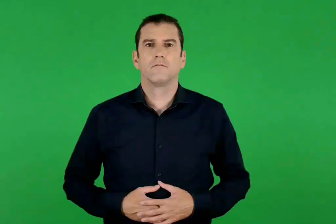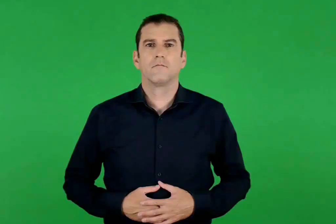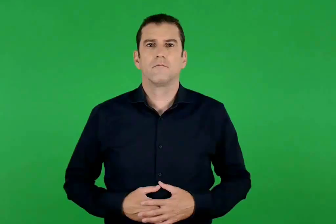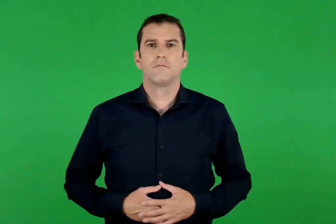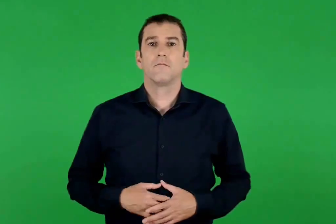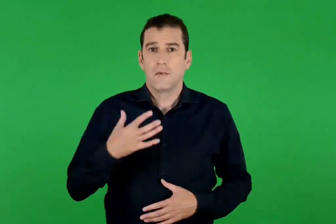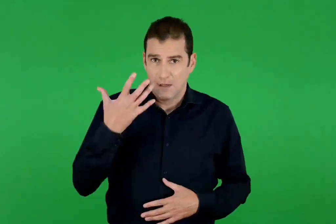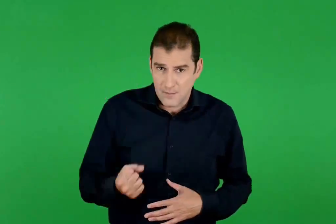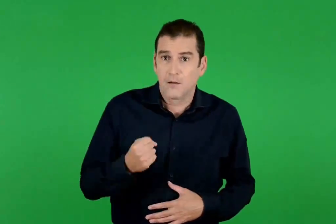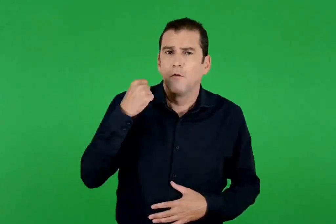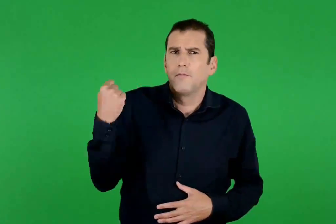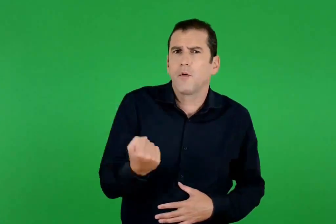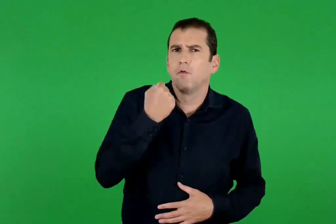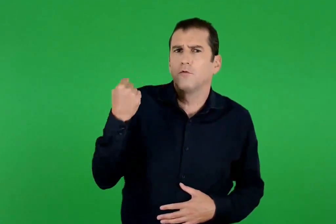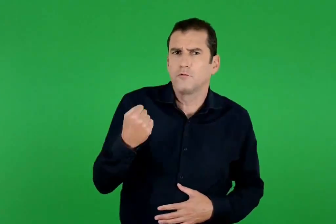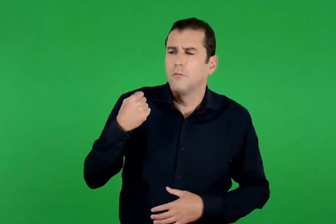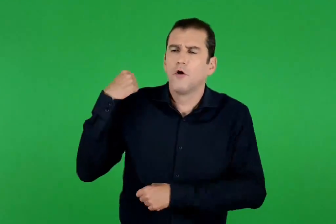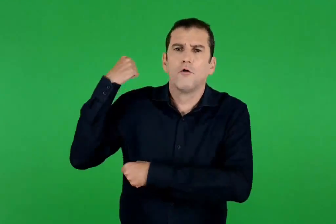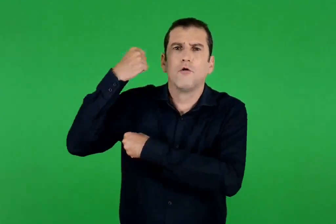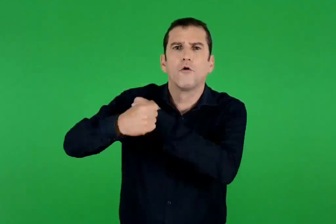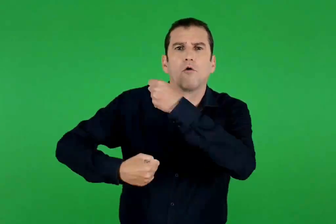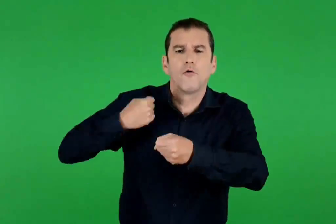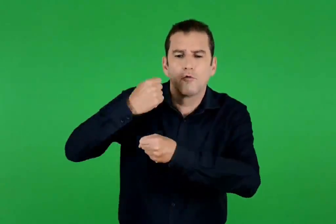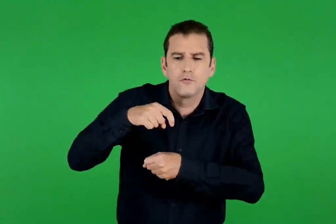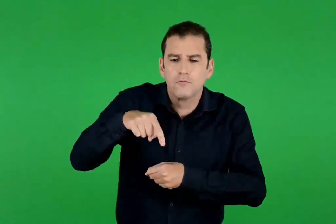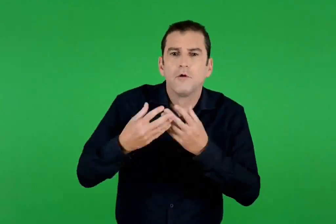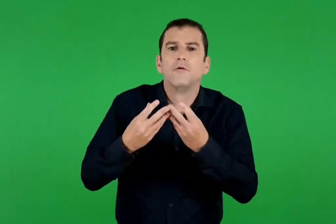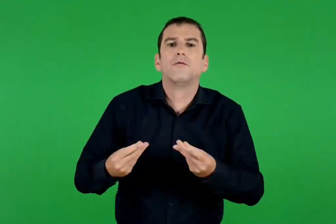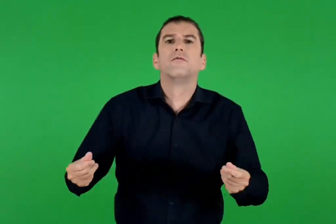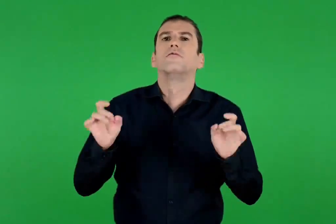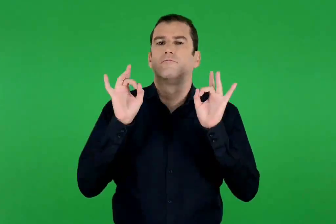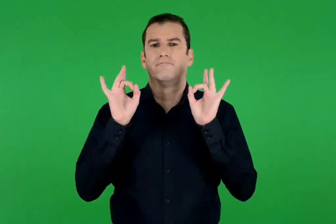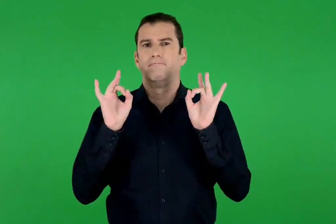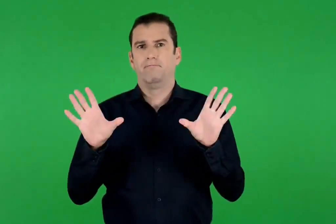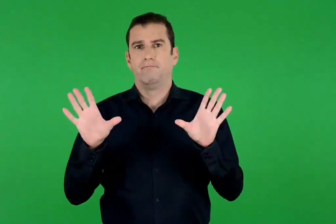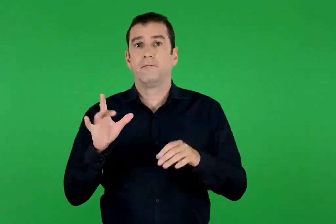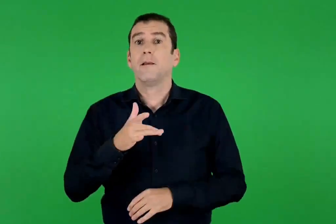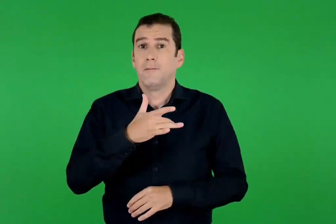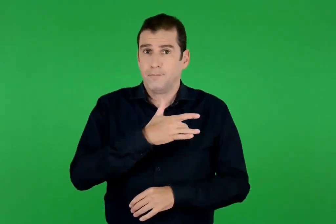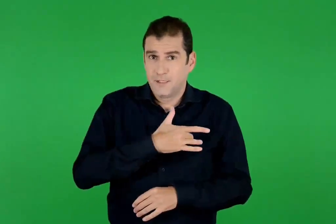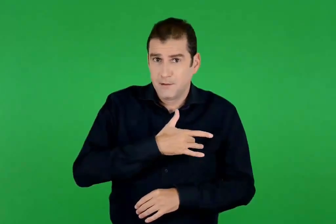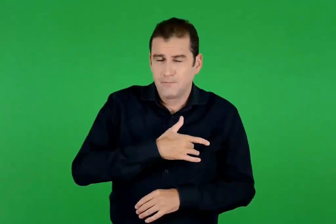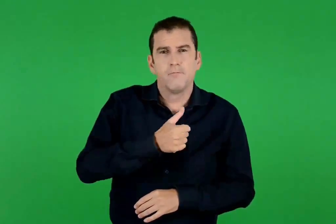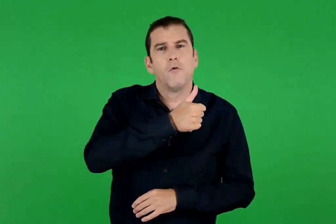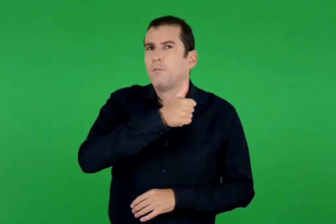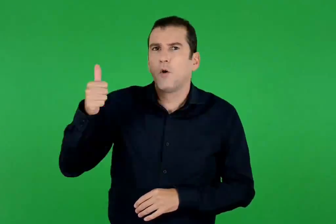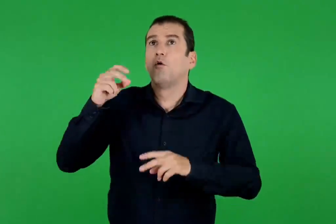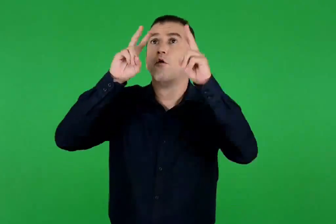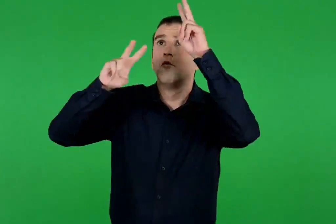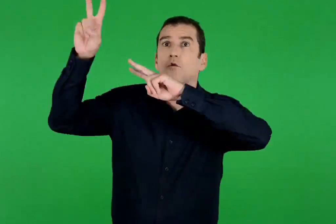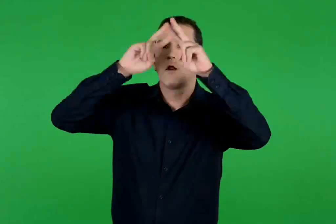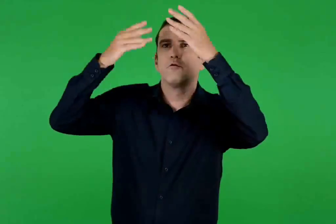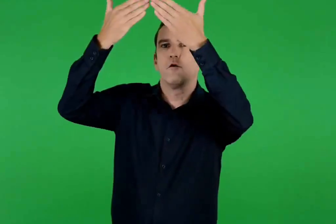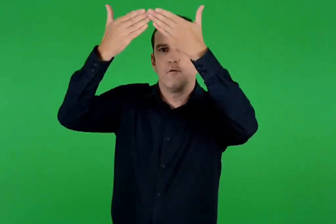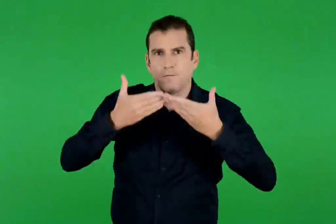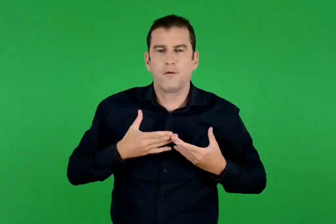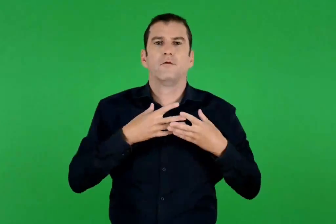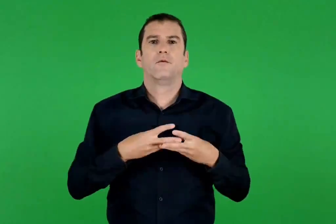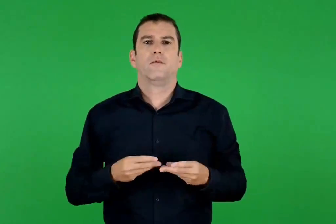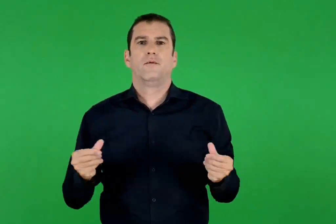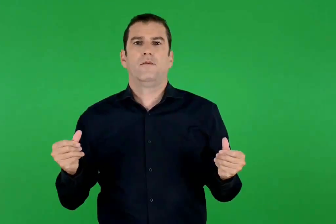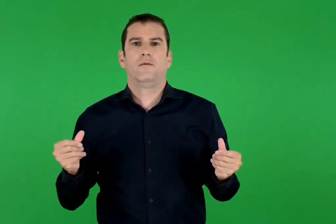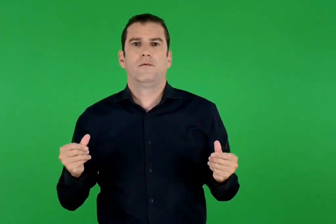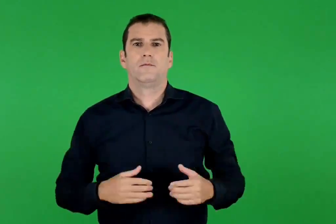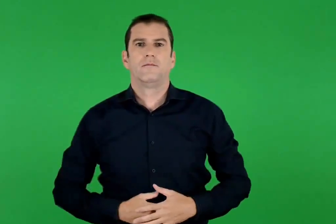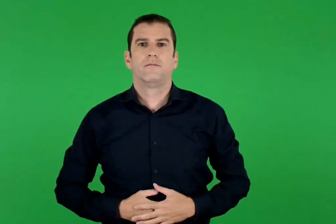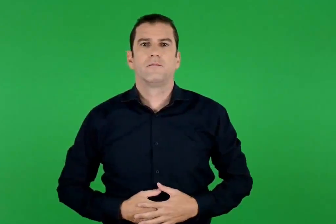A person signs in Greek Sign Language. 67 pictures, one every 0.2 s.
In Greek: υπάρχει πόνος που δεν γιατρεύει ο χρόνος την ψυχή σαν δεν ανοίξει ο ουρανός
